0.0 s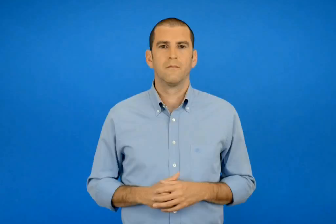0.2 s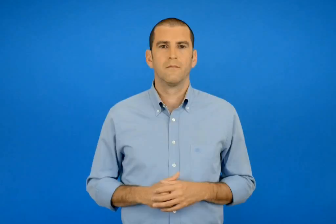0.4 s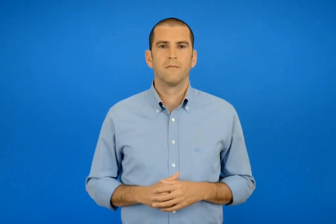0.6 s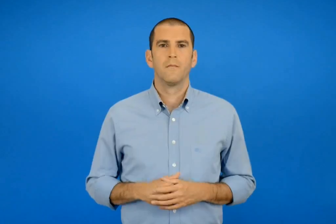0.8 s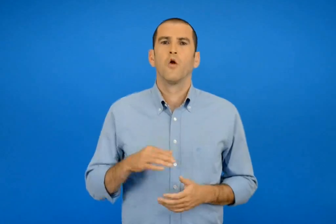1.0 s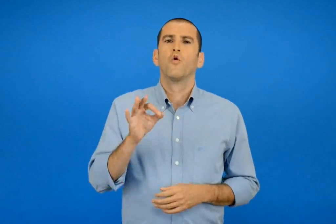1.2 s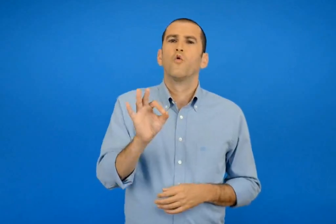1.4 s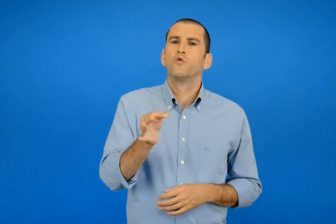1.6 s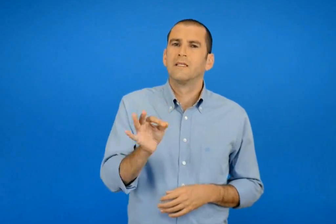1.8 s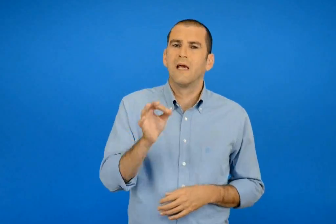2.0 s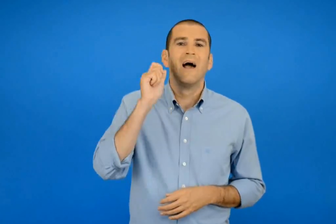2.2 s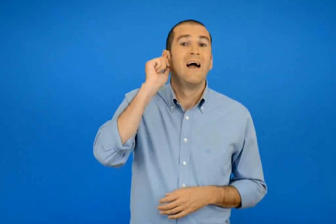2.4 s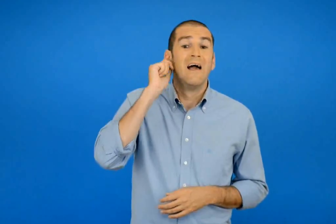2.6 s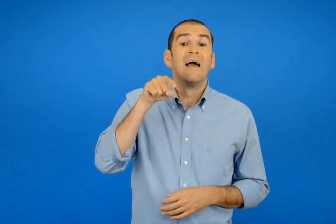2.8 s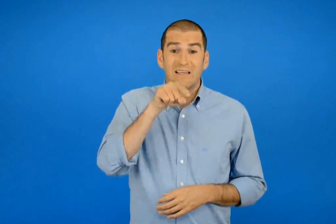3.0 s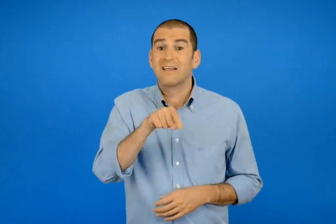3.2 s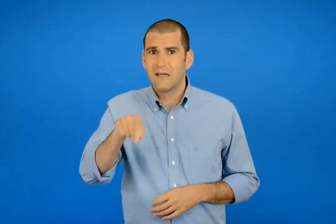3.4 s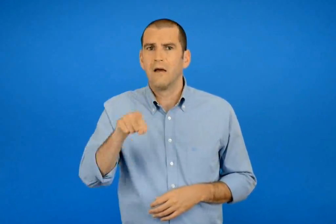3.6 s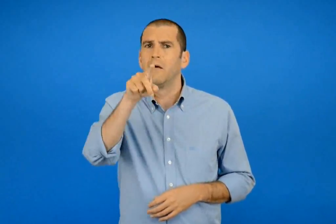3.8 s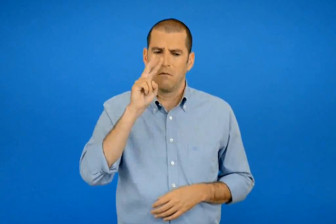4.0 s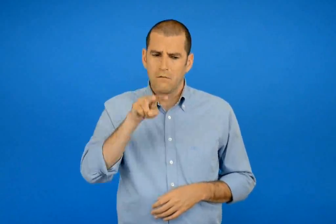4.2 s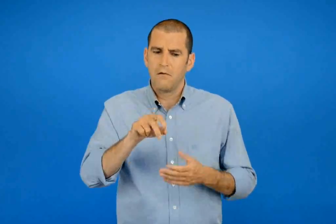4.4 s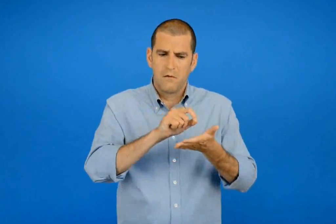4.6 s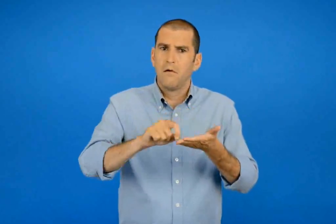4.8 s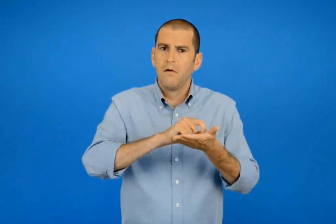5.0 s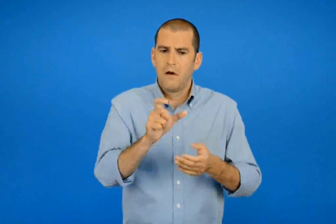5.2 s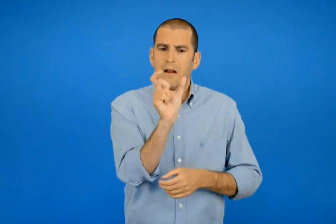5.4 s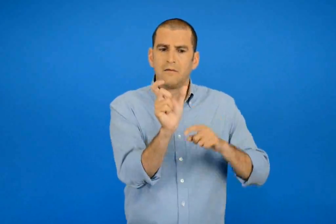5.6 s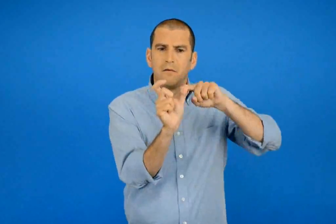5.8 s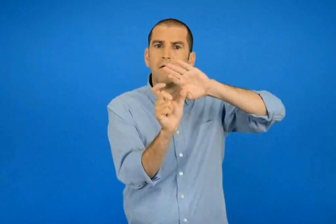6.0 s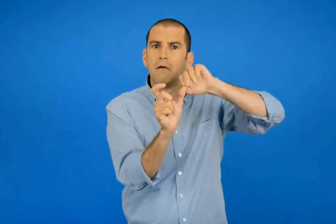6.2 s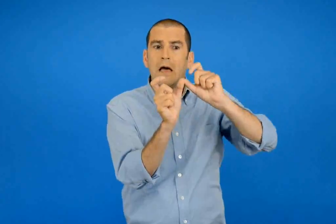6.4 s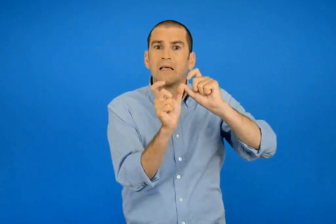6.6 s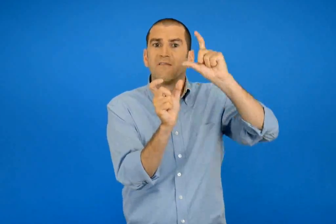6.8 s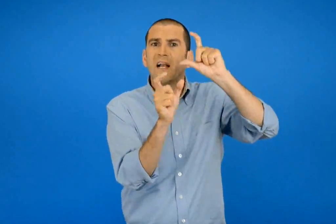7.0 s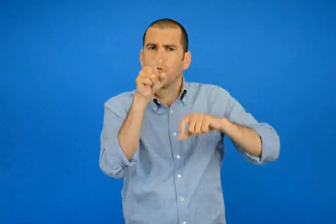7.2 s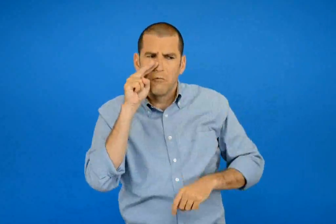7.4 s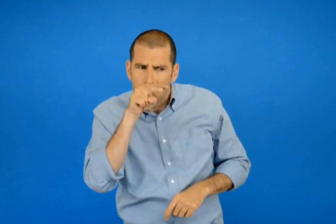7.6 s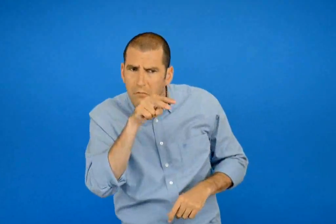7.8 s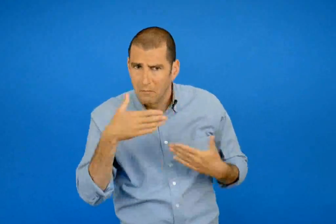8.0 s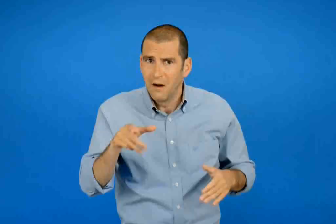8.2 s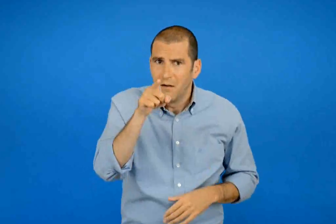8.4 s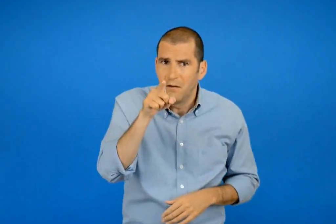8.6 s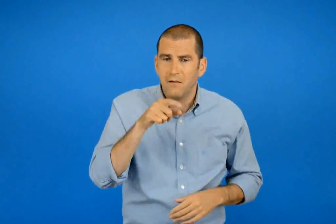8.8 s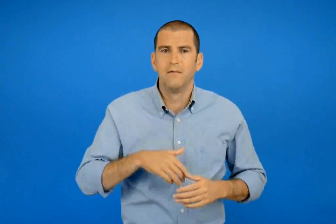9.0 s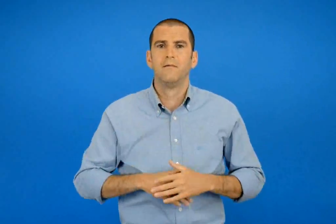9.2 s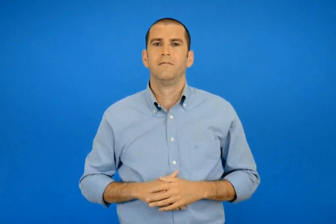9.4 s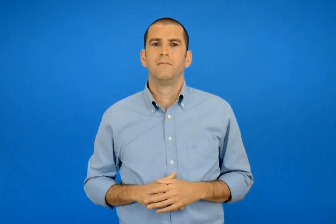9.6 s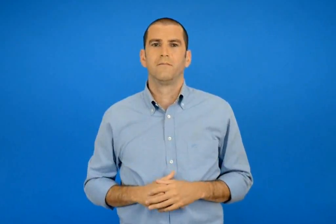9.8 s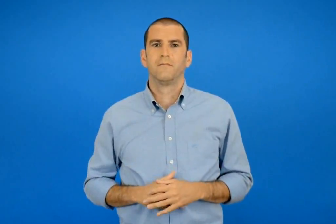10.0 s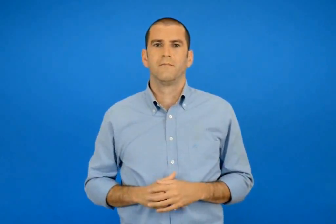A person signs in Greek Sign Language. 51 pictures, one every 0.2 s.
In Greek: παρατήρησες ότι όλα τα κυριά ουσιαστικά γράφονται με κεφάλαιο ;
